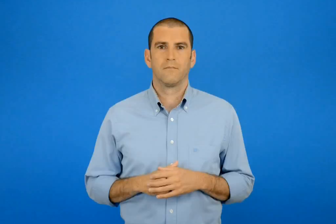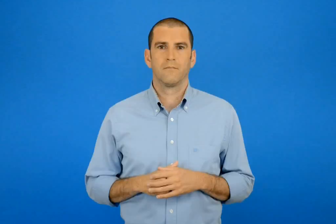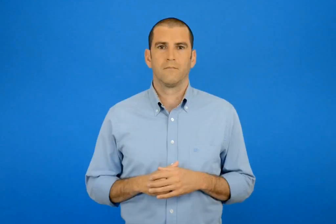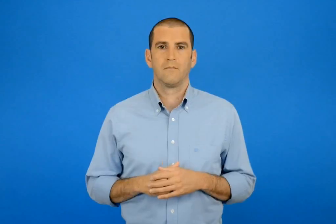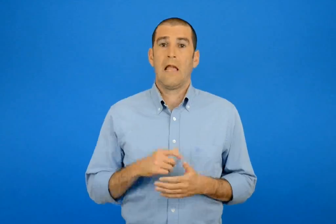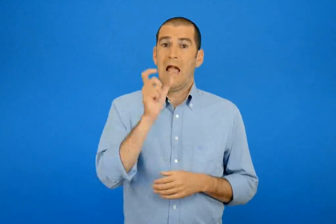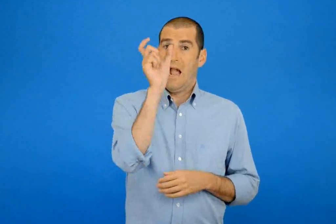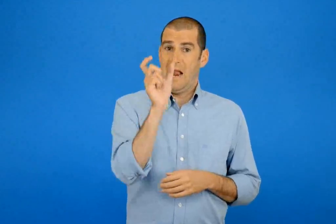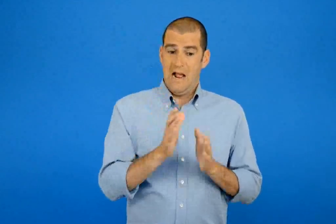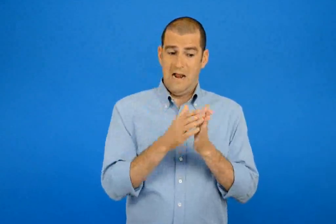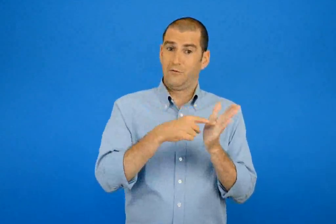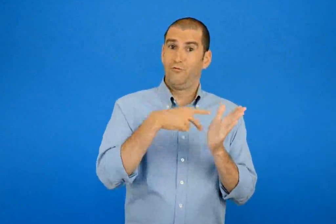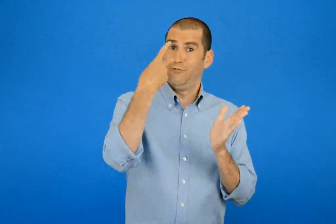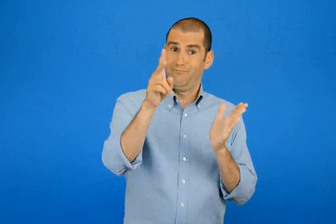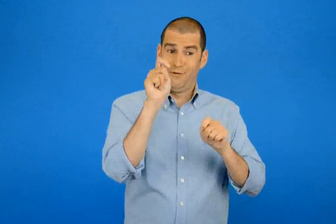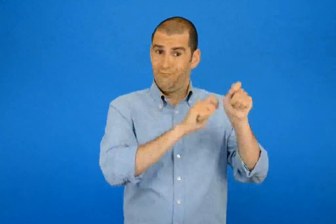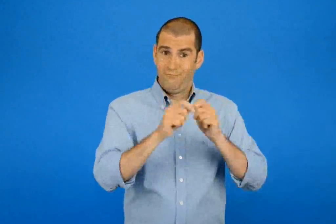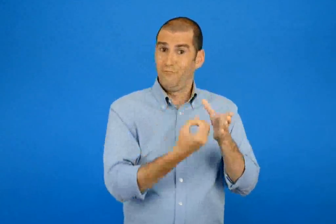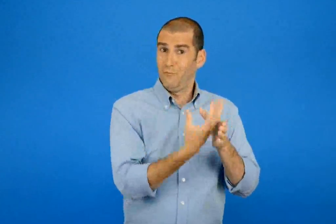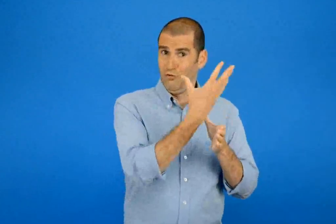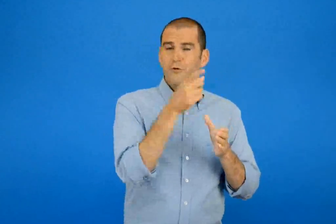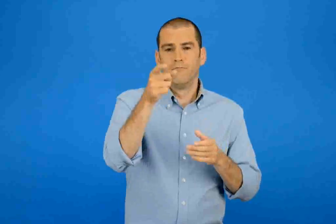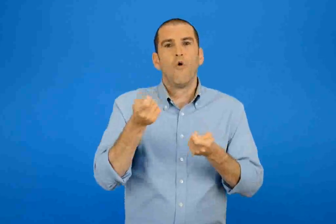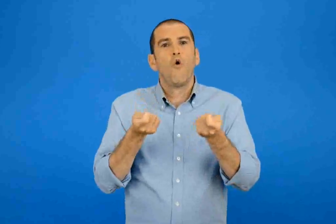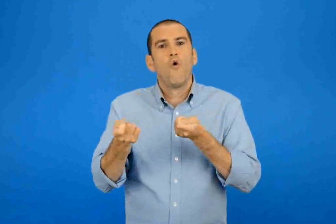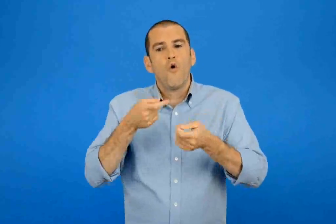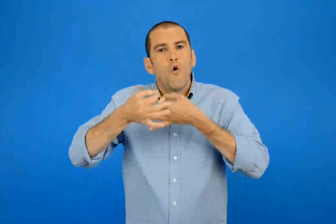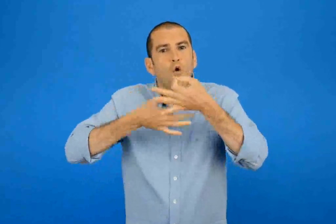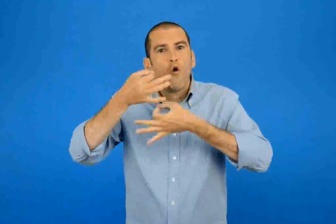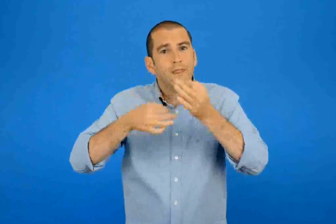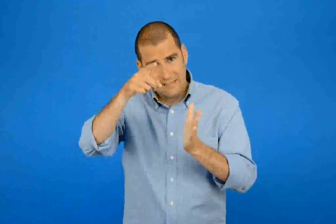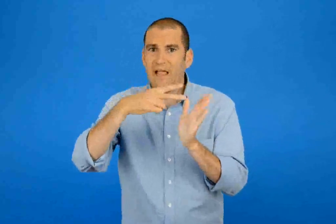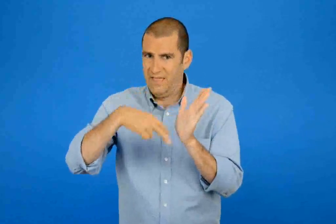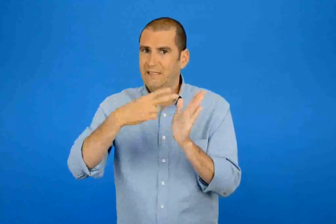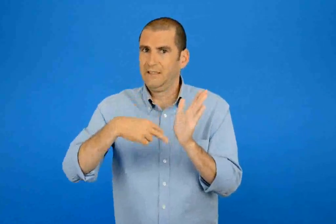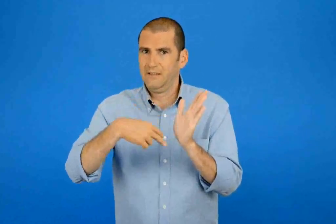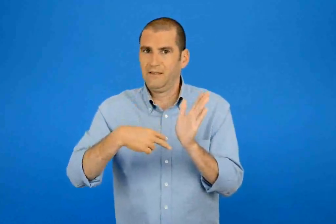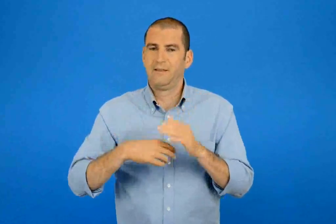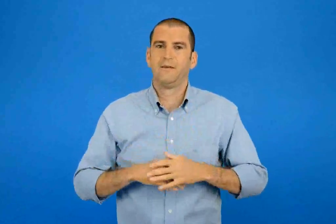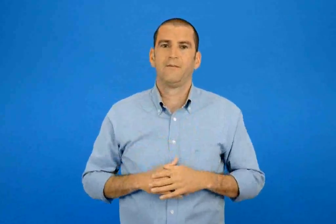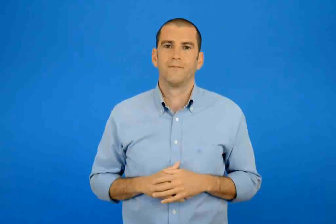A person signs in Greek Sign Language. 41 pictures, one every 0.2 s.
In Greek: για να φτιάξεις το λεξικό σου διάβασε τις παρακάτω οδηγίες
